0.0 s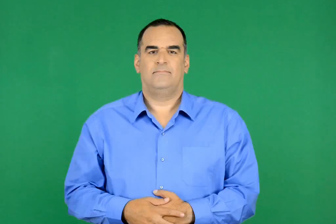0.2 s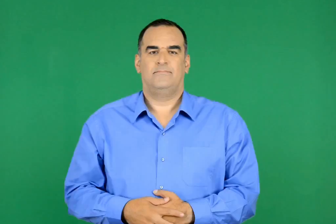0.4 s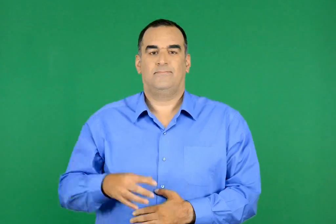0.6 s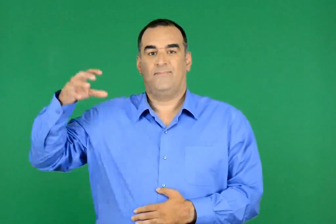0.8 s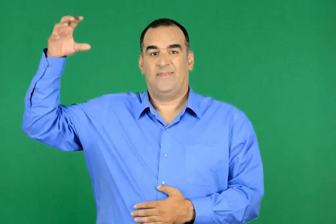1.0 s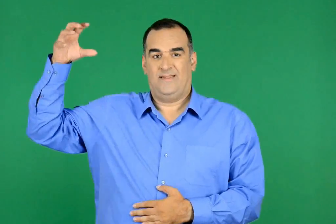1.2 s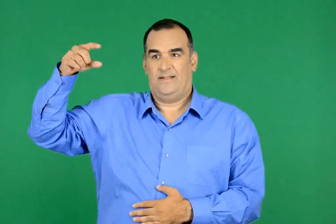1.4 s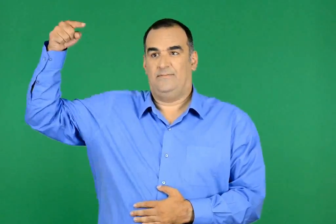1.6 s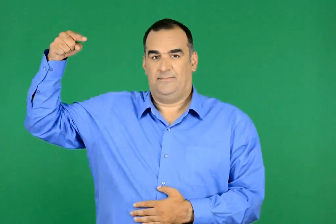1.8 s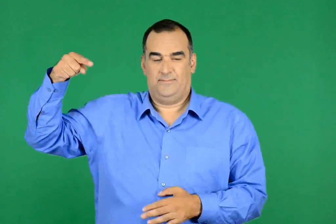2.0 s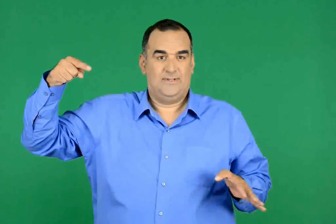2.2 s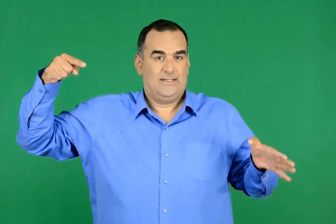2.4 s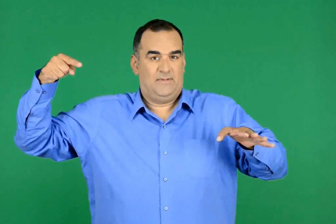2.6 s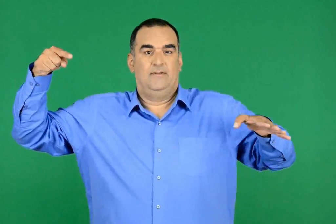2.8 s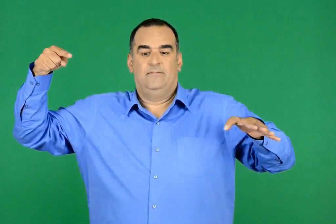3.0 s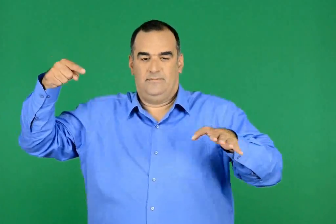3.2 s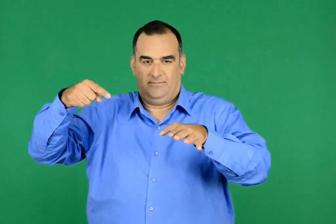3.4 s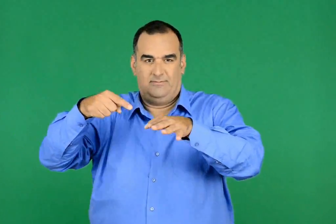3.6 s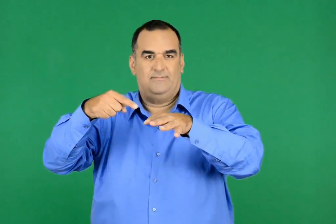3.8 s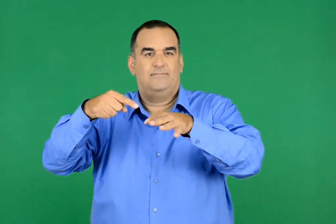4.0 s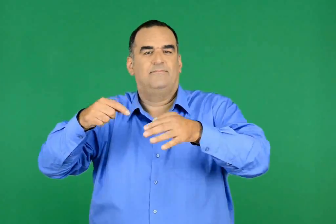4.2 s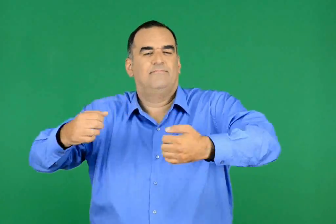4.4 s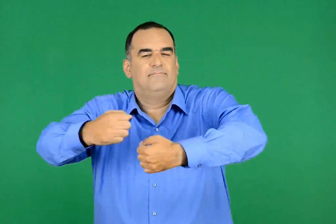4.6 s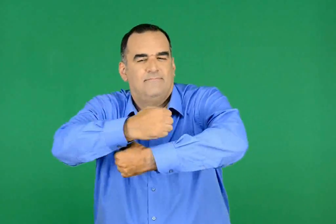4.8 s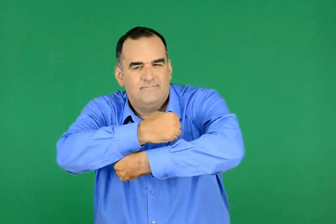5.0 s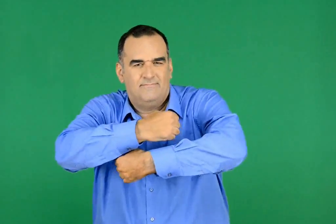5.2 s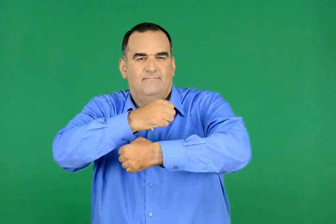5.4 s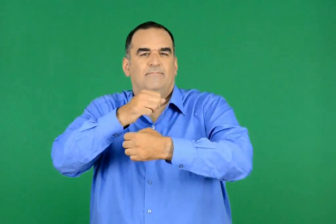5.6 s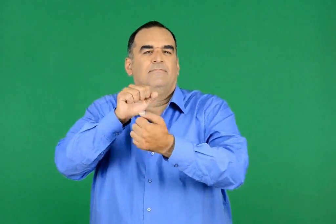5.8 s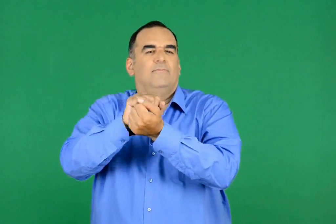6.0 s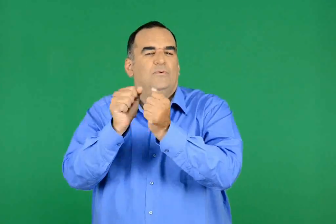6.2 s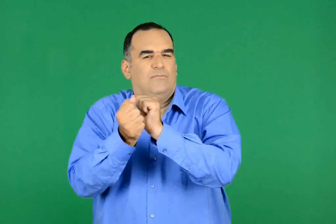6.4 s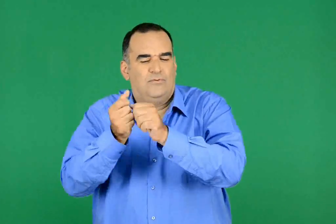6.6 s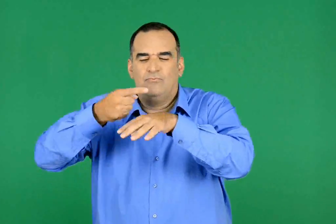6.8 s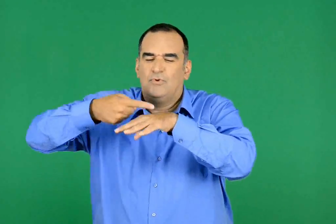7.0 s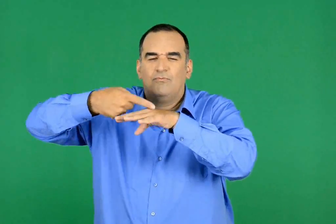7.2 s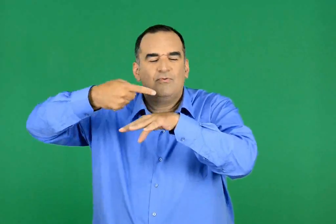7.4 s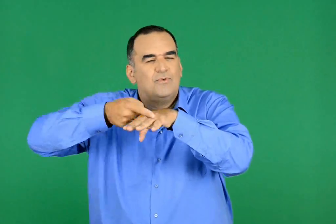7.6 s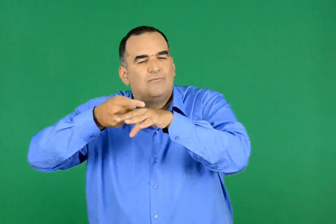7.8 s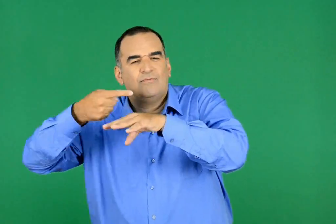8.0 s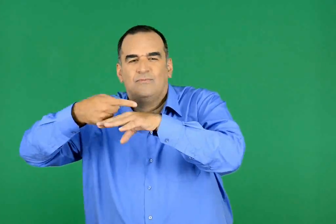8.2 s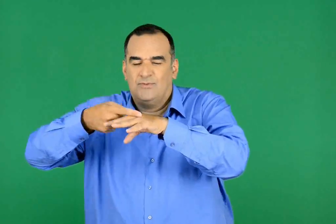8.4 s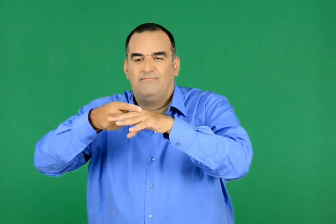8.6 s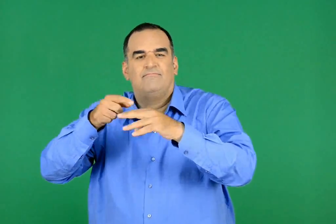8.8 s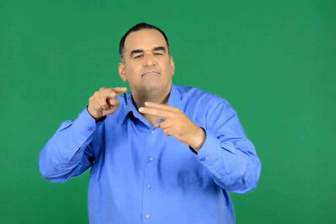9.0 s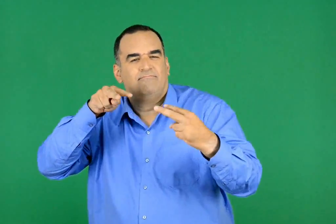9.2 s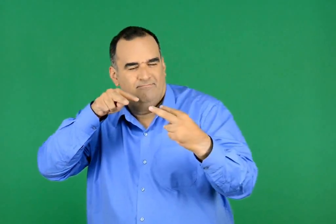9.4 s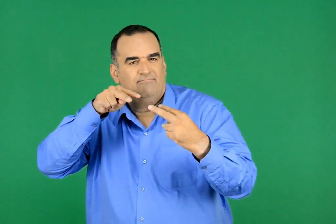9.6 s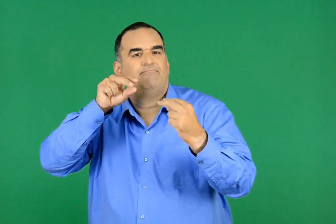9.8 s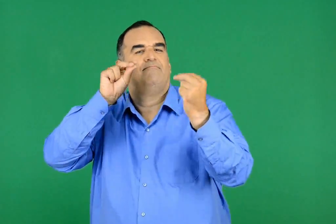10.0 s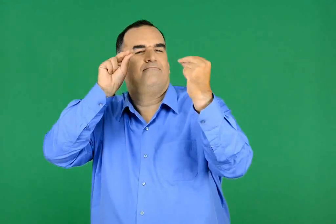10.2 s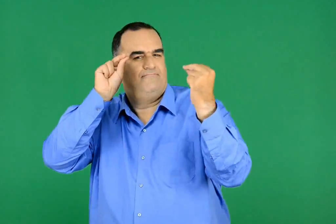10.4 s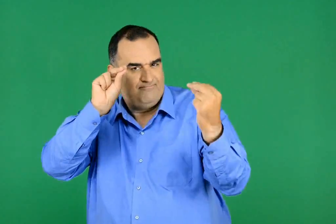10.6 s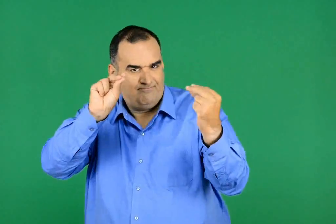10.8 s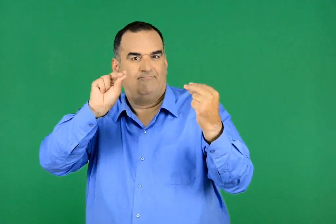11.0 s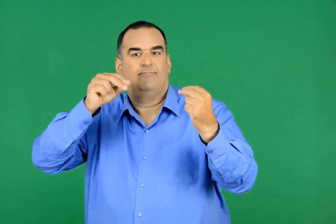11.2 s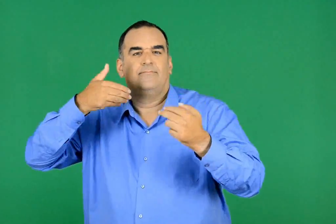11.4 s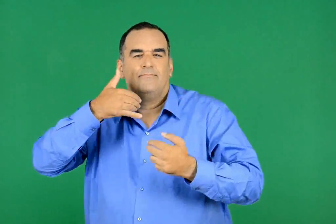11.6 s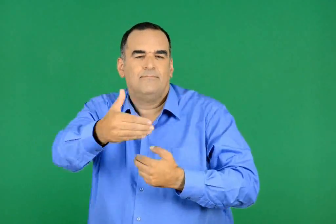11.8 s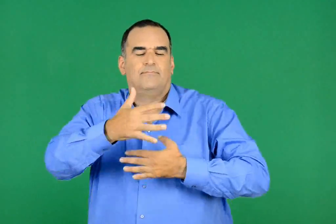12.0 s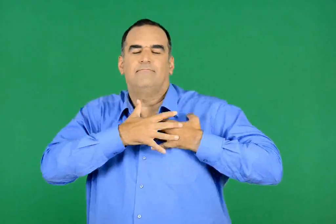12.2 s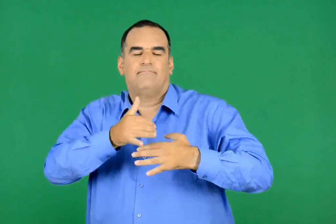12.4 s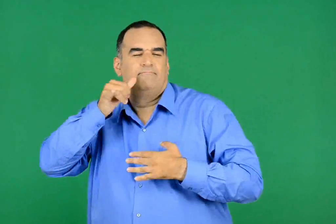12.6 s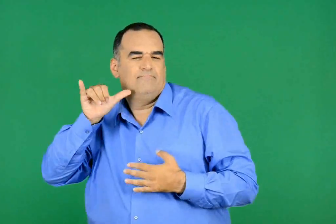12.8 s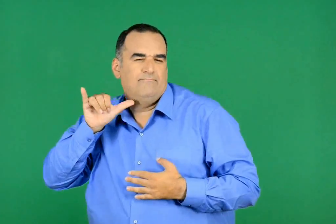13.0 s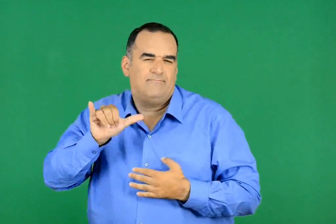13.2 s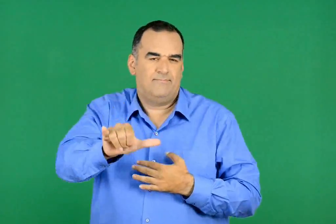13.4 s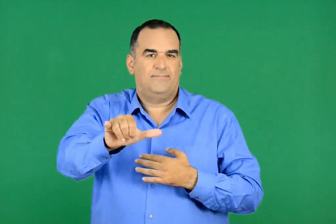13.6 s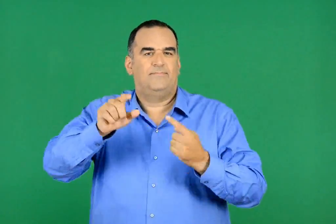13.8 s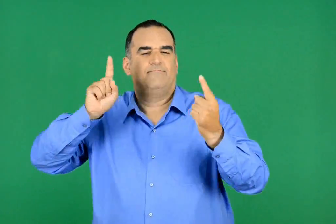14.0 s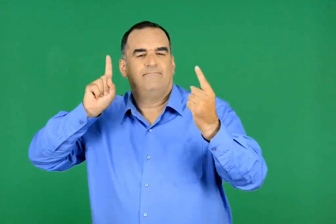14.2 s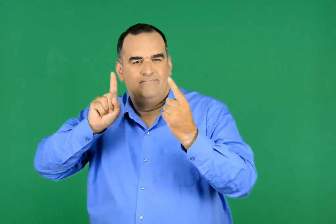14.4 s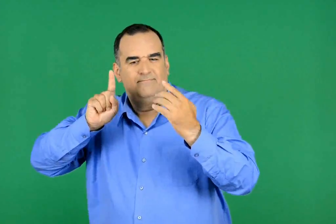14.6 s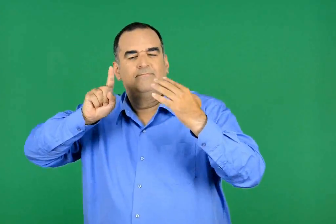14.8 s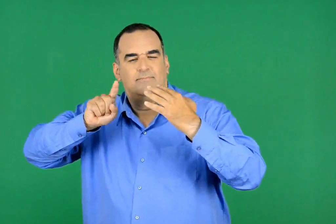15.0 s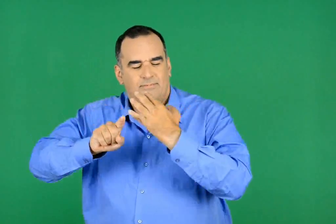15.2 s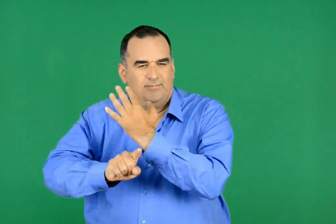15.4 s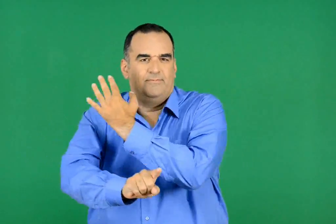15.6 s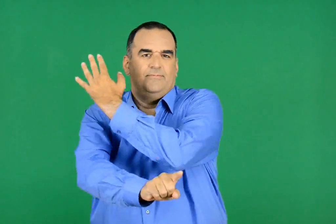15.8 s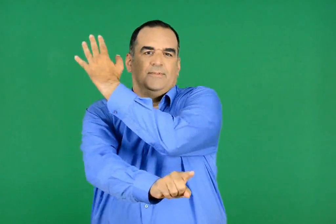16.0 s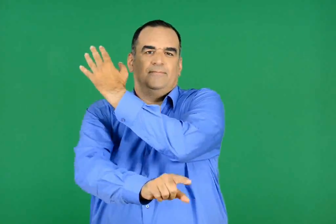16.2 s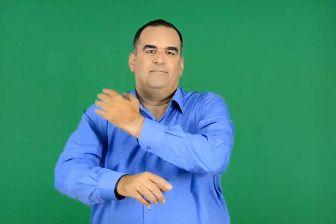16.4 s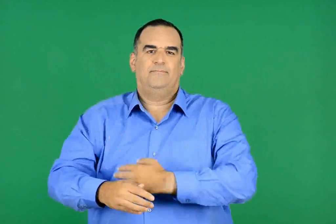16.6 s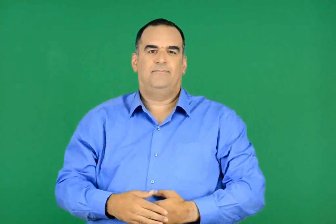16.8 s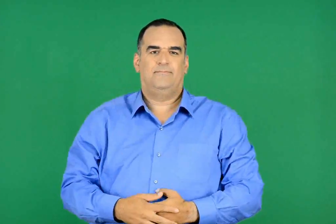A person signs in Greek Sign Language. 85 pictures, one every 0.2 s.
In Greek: κι από κει , αφού γλυκοφιλήθηκαν κι ορκίστηκαν πάντα να αγαπιούνται , το κύμα κι η αχτίδα , χώρισαν
